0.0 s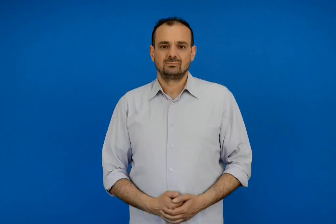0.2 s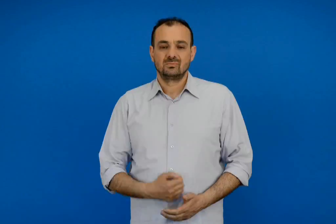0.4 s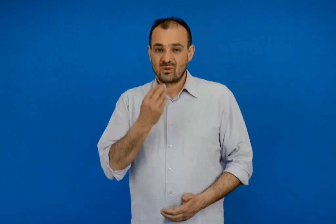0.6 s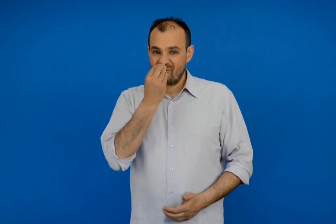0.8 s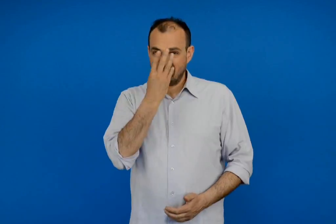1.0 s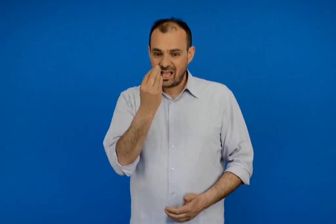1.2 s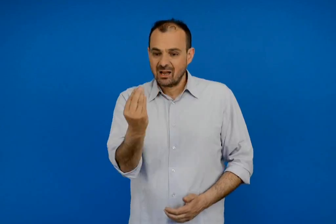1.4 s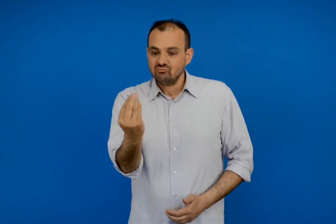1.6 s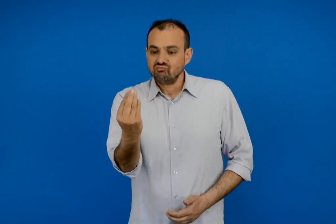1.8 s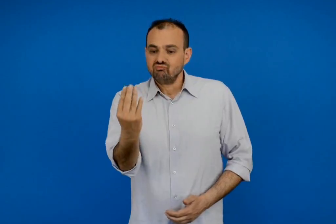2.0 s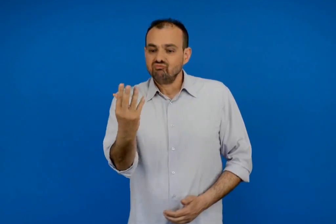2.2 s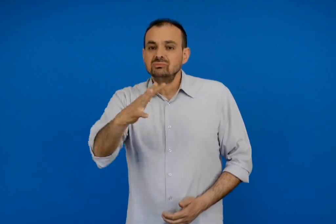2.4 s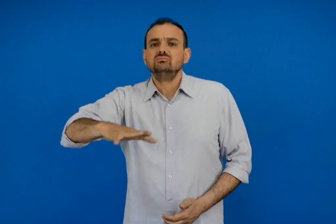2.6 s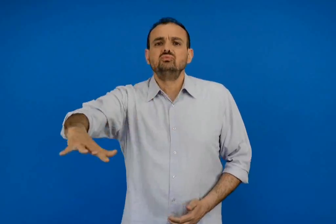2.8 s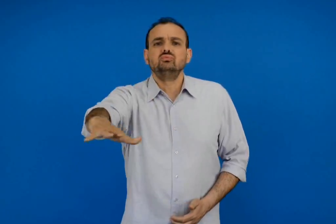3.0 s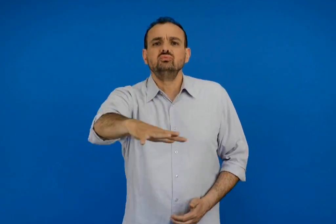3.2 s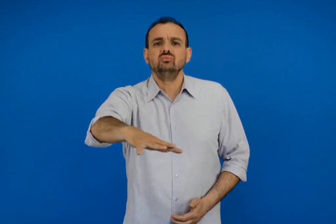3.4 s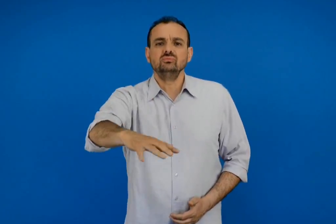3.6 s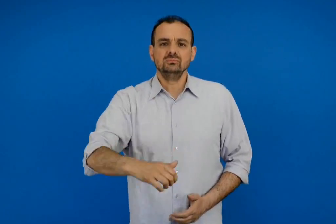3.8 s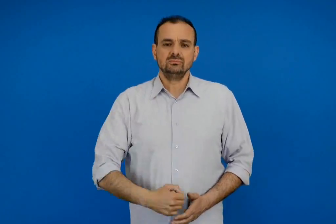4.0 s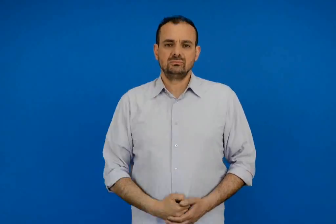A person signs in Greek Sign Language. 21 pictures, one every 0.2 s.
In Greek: τόπος οπού ζω
